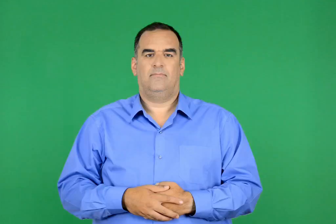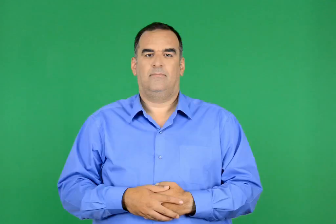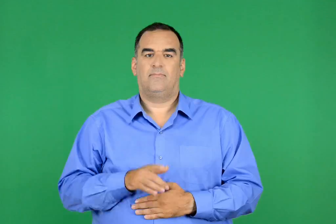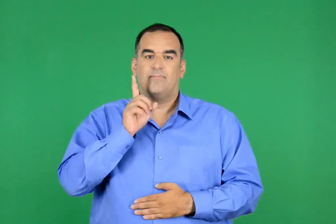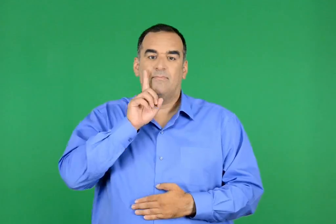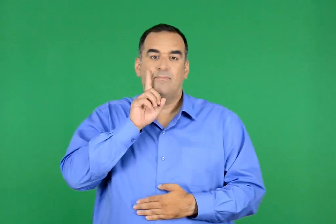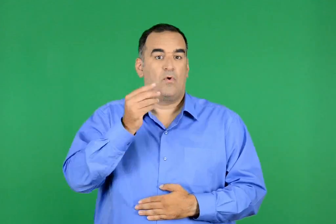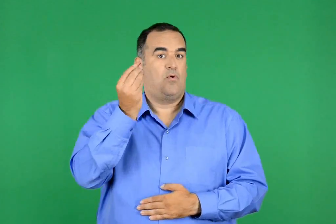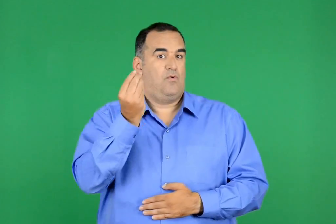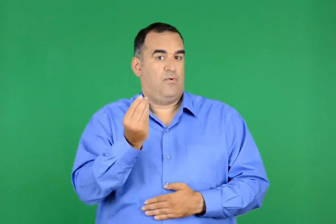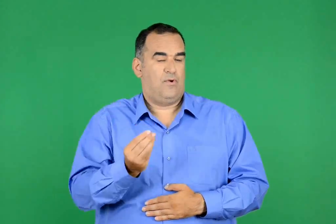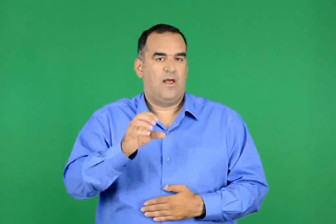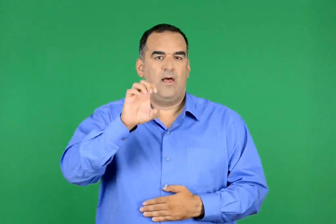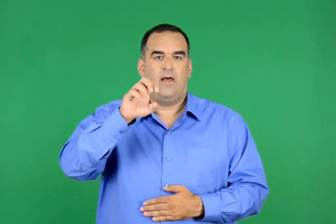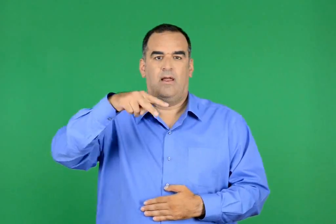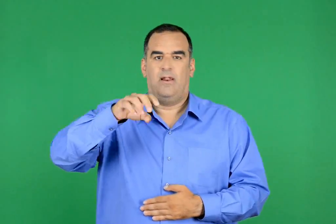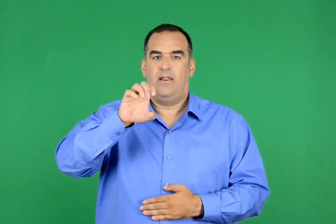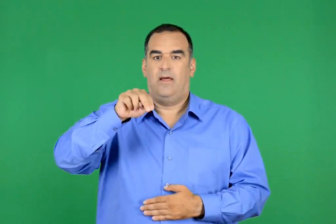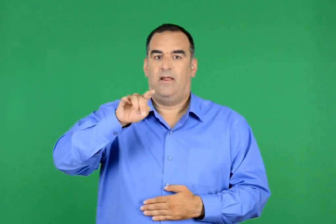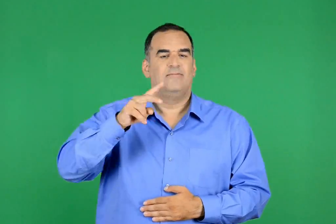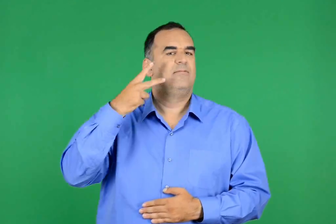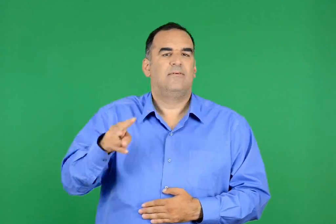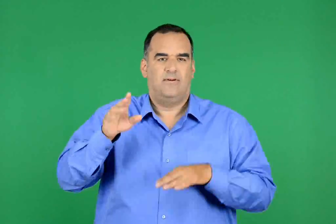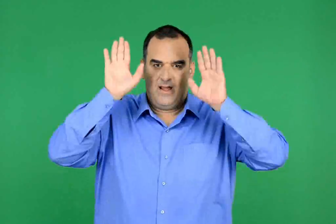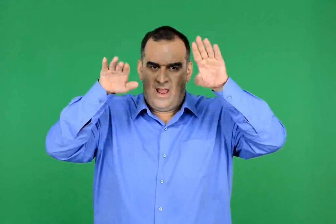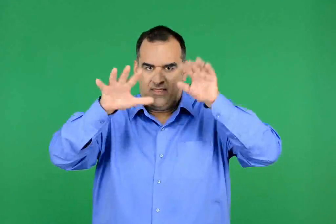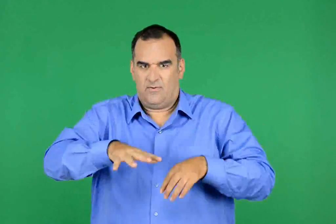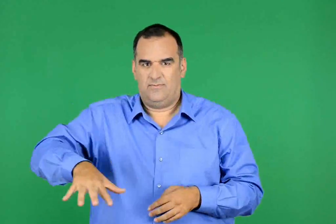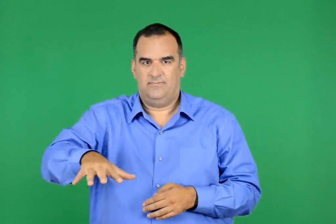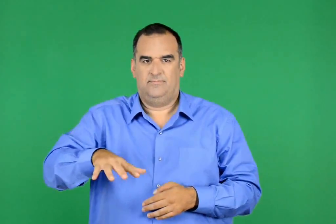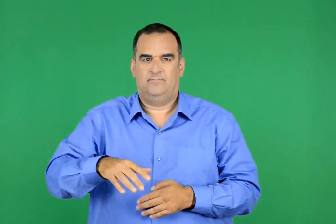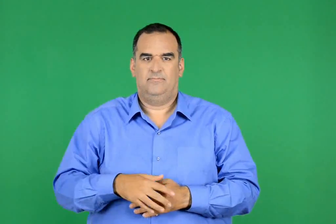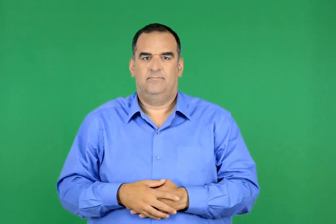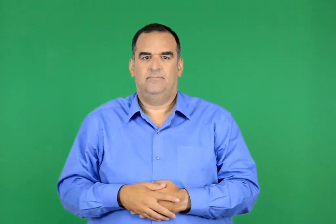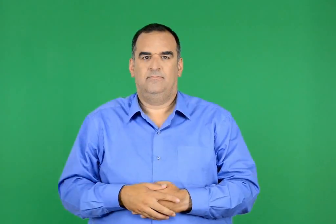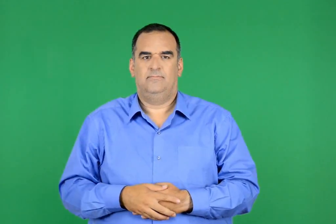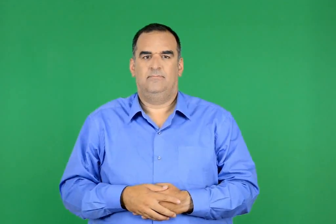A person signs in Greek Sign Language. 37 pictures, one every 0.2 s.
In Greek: η ωραία ελένη των γαϊδάρων
